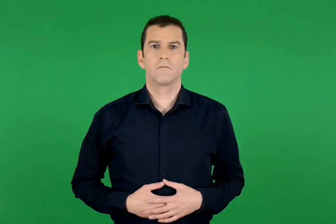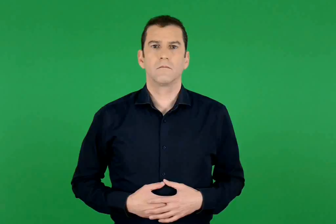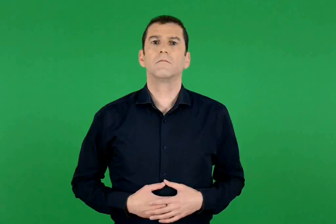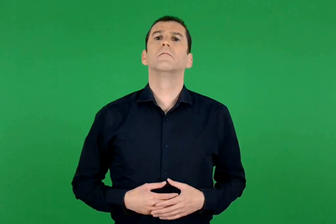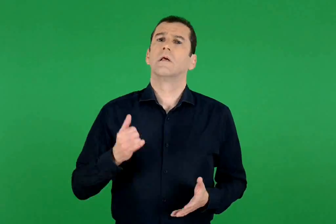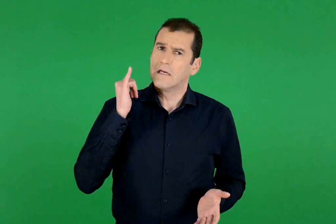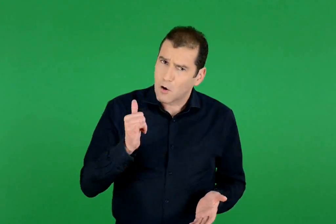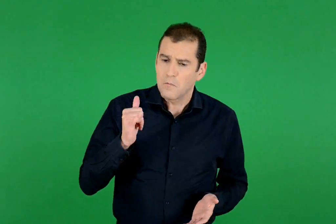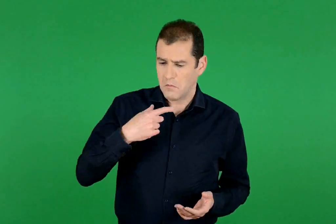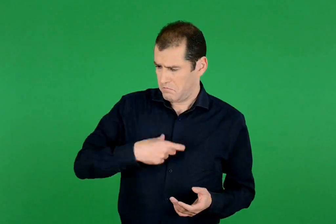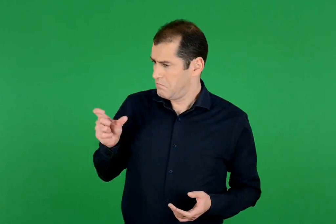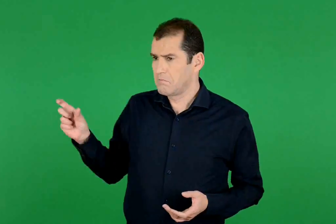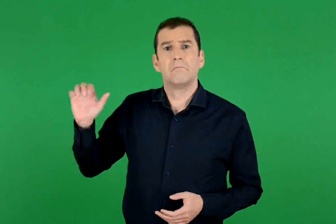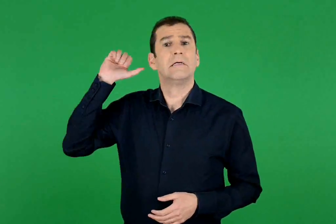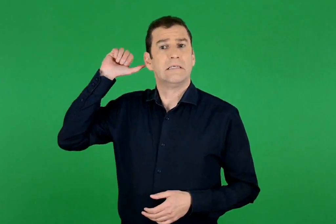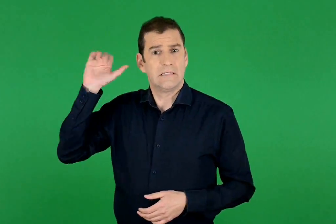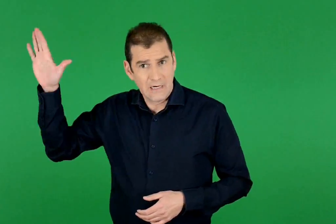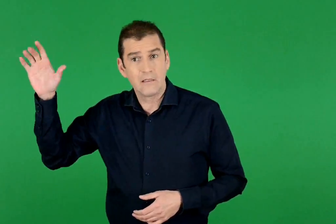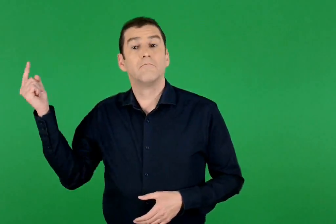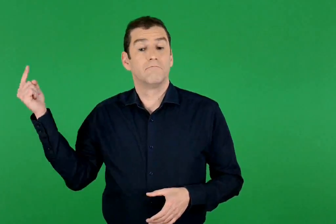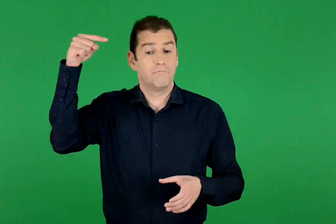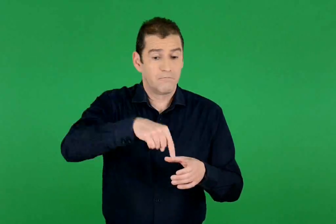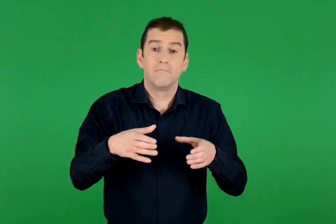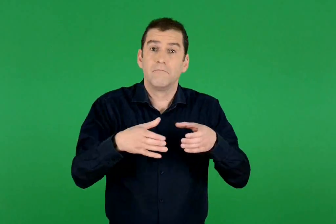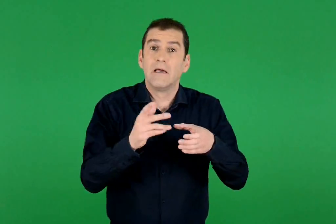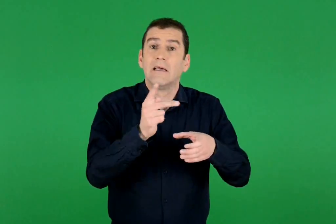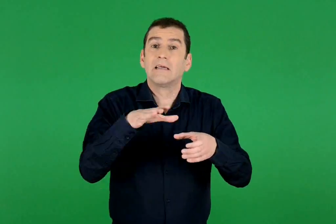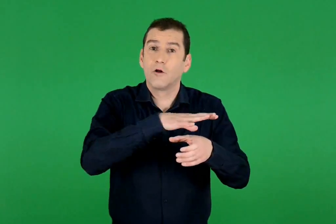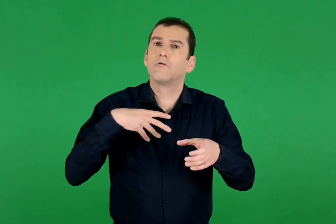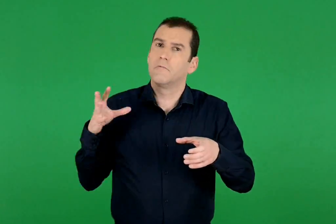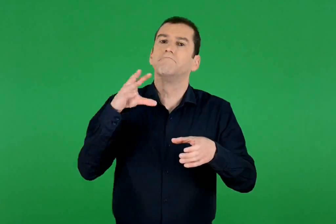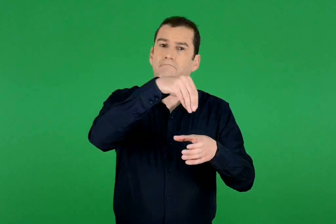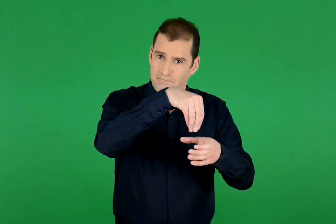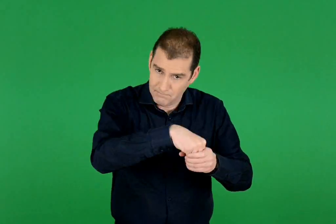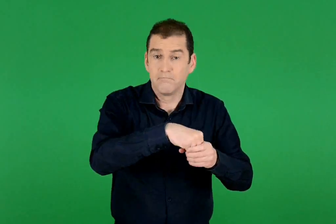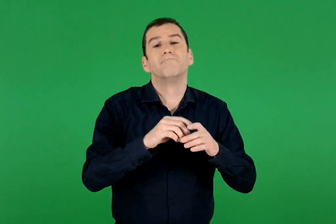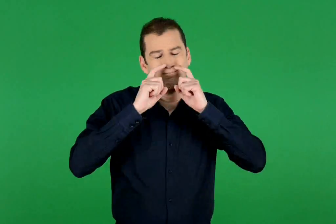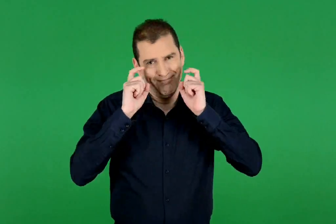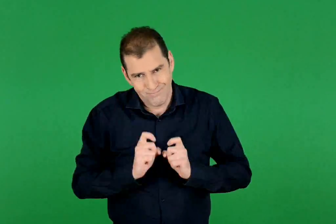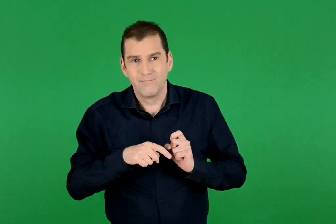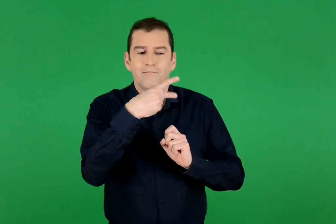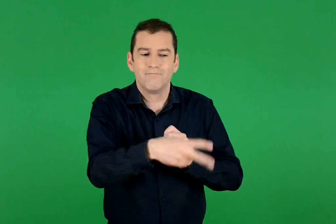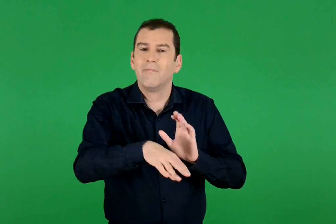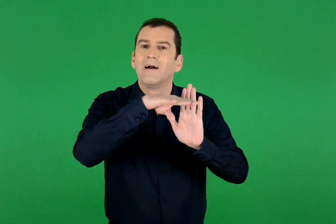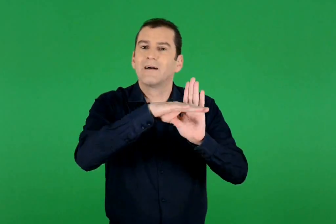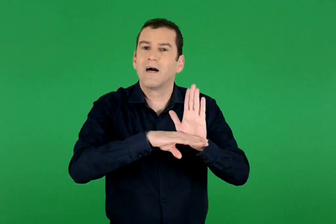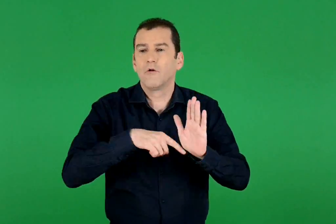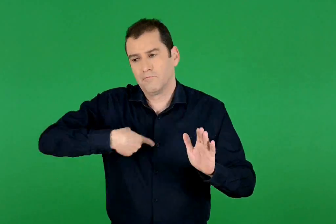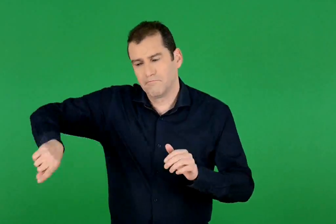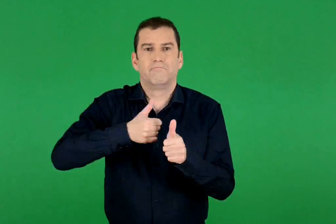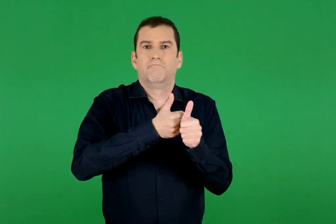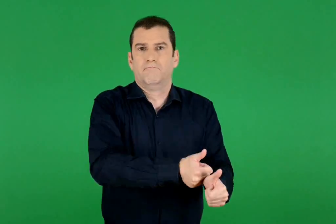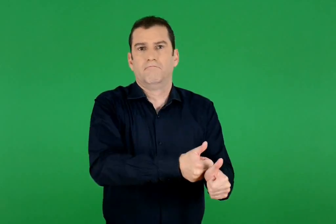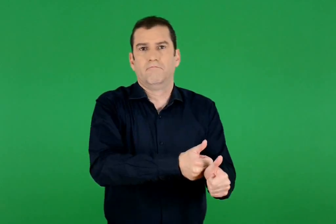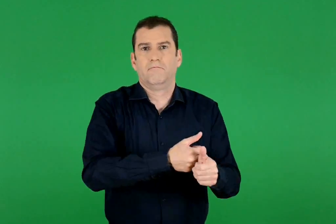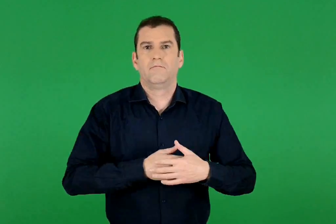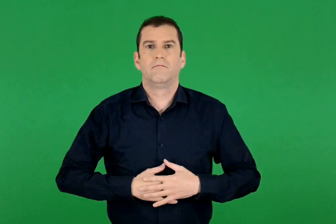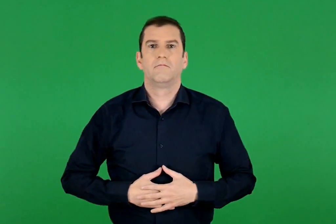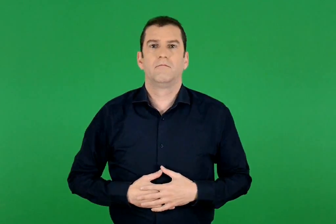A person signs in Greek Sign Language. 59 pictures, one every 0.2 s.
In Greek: ακόμα όμως κι αν είμαστε ξένοι , αποτελούμε μέλη της κοινότητας και οφείλουμε να ακολουθούμε τους κανόνες της
